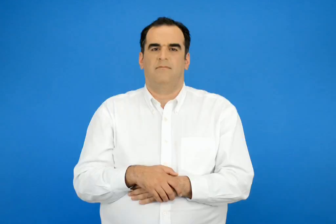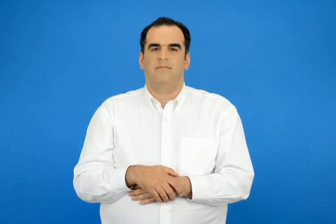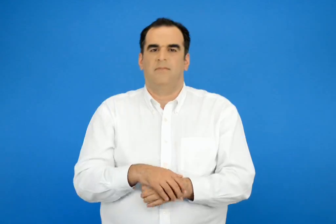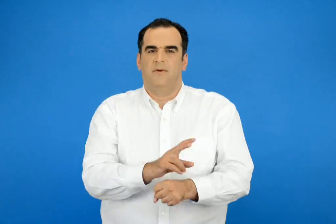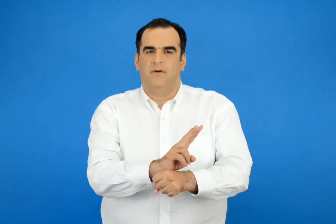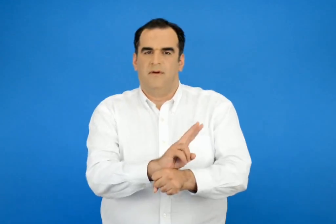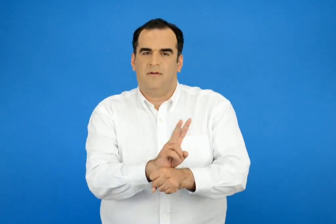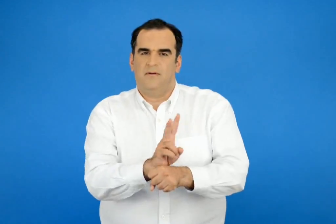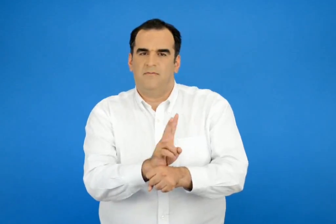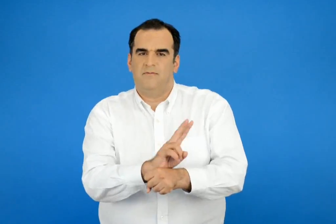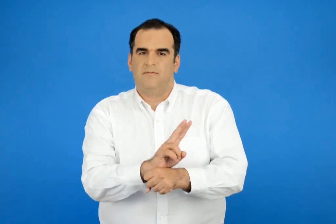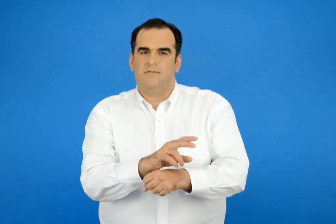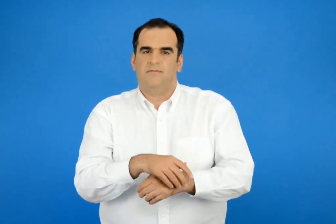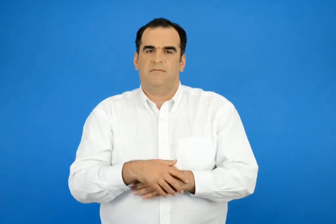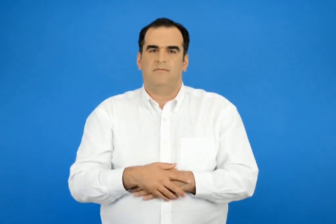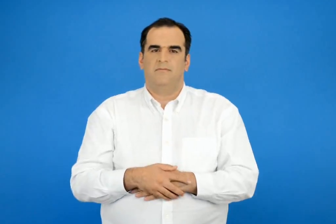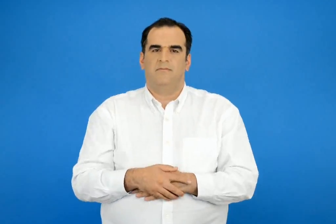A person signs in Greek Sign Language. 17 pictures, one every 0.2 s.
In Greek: χάρτινος
